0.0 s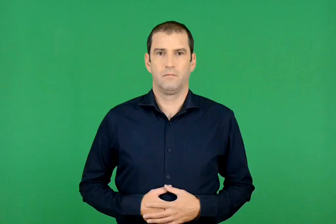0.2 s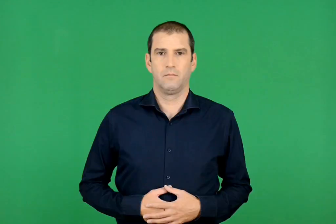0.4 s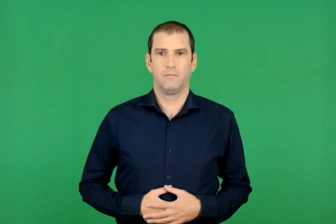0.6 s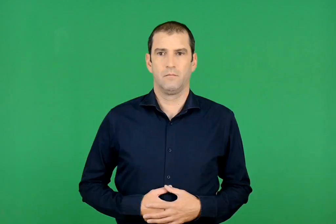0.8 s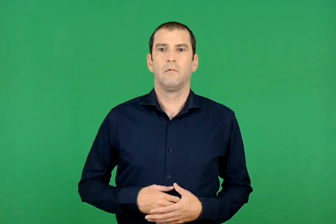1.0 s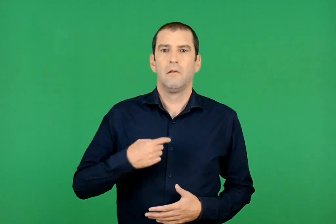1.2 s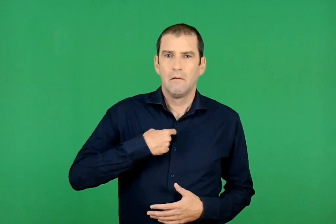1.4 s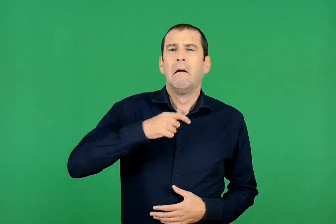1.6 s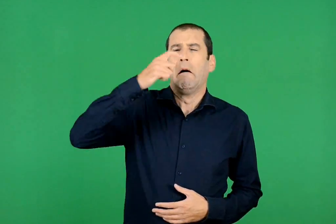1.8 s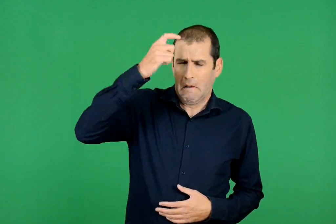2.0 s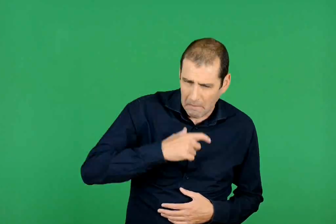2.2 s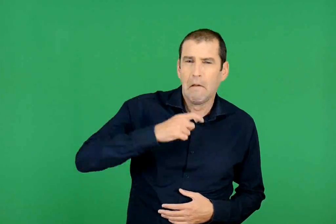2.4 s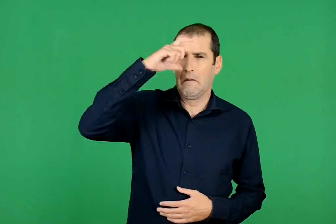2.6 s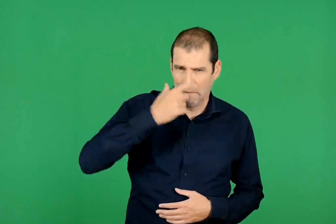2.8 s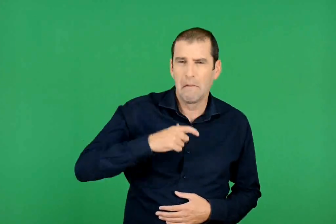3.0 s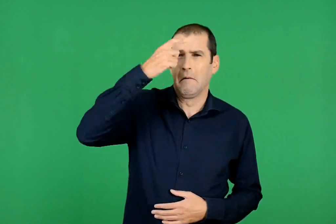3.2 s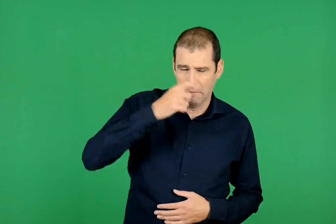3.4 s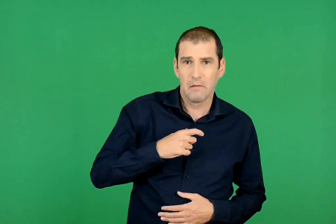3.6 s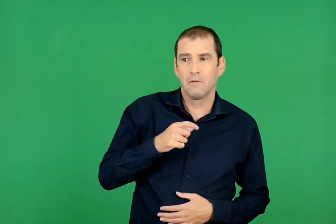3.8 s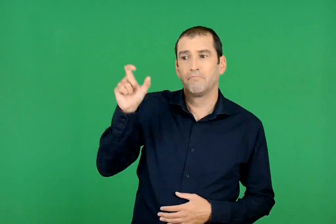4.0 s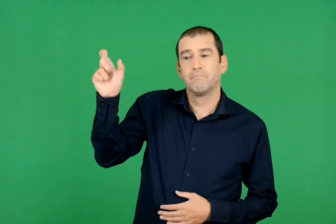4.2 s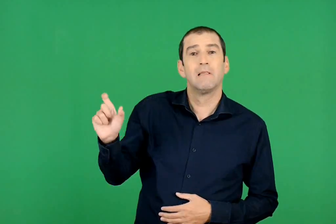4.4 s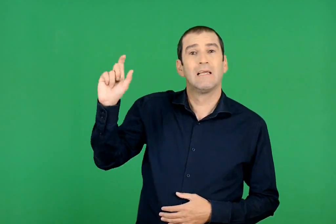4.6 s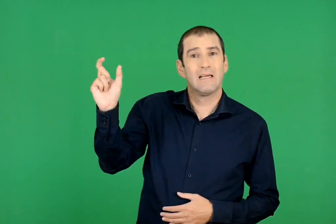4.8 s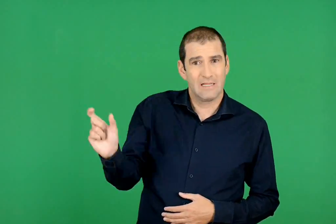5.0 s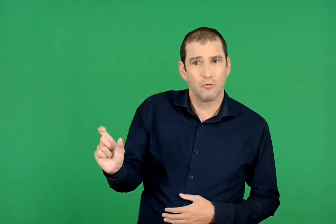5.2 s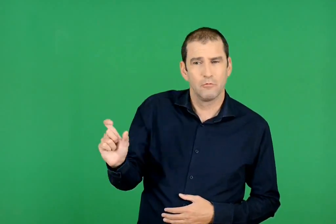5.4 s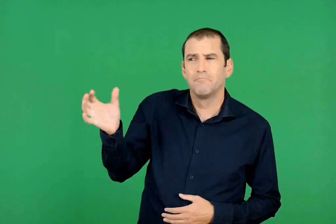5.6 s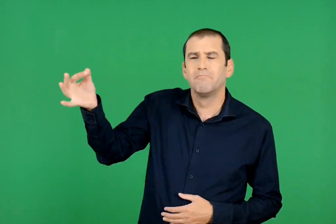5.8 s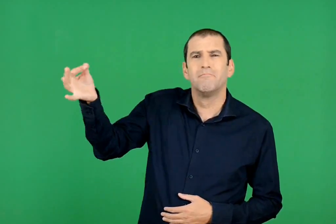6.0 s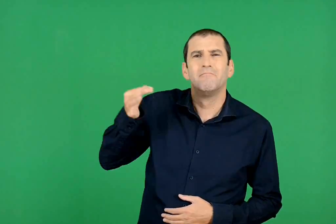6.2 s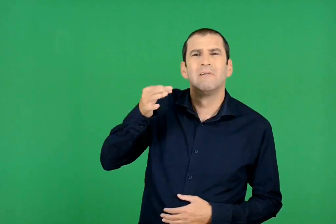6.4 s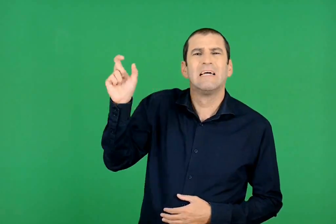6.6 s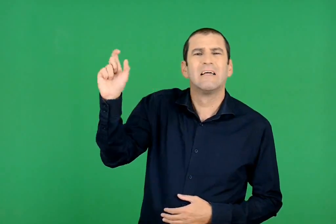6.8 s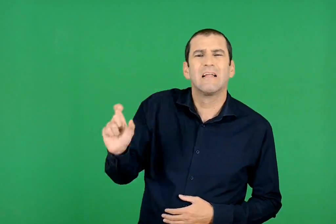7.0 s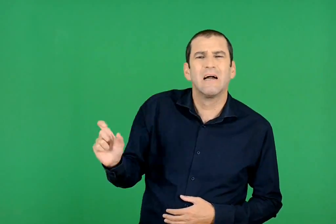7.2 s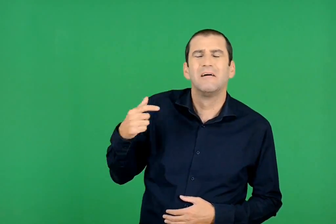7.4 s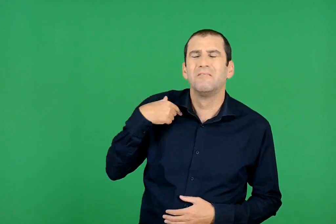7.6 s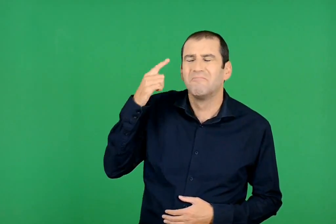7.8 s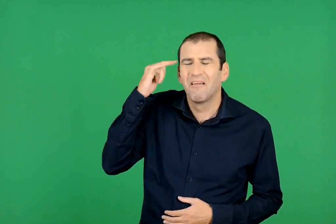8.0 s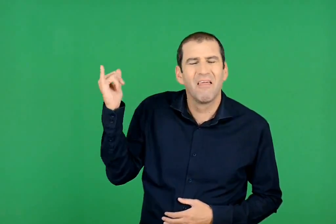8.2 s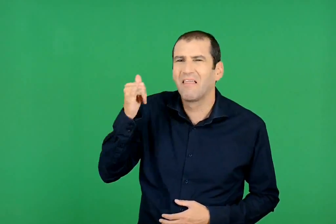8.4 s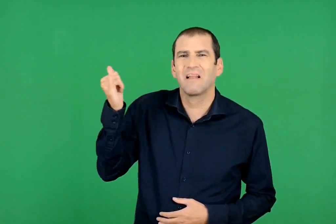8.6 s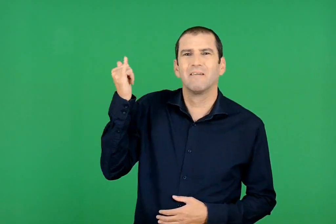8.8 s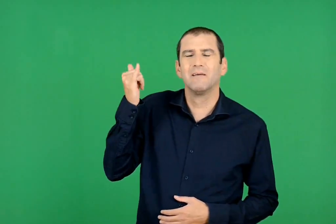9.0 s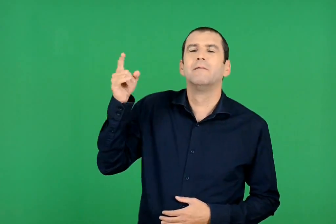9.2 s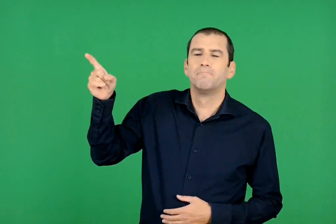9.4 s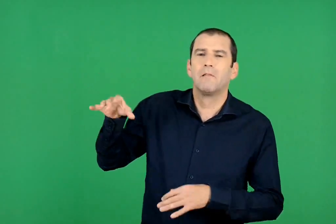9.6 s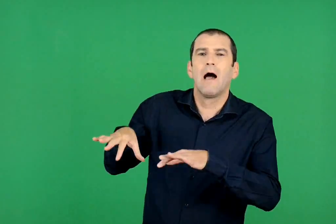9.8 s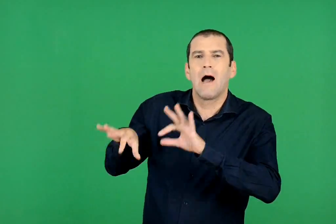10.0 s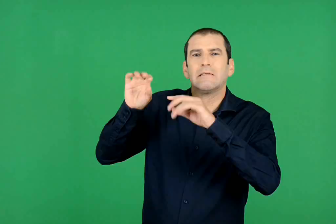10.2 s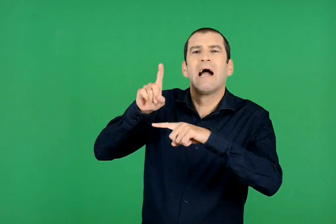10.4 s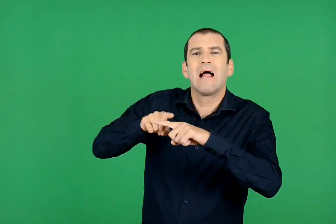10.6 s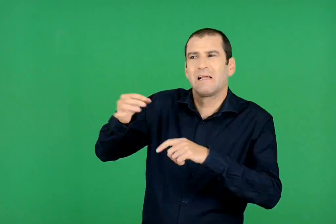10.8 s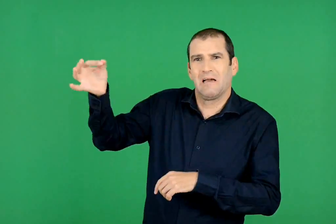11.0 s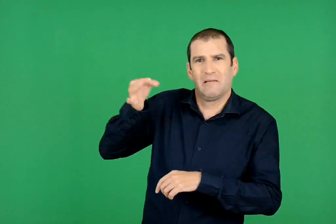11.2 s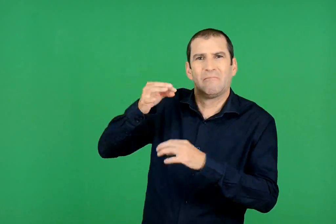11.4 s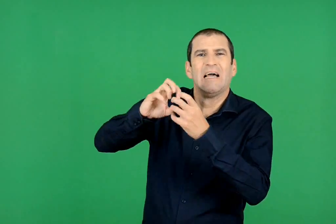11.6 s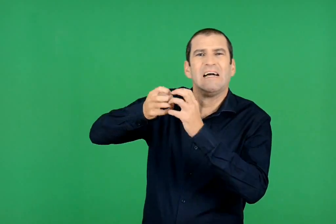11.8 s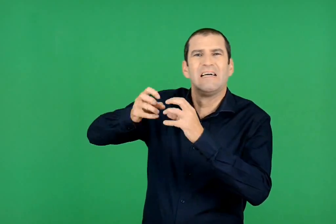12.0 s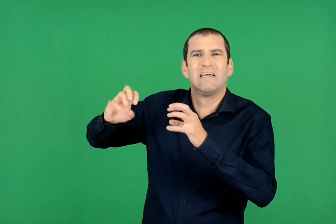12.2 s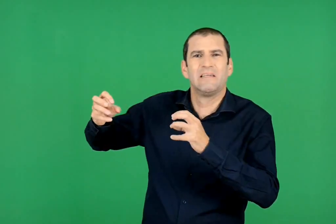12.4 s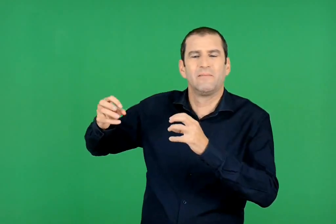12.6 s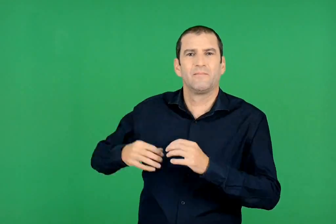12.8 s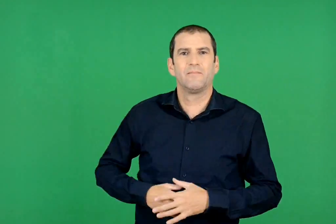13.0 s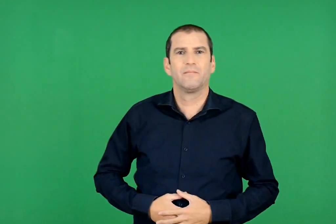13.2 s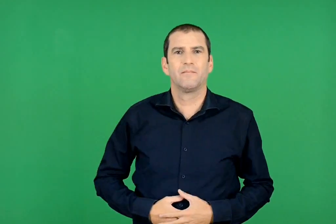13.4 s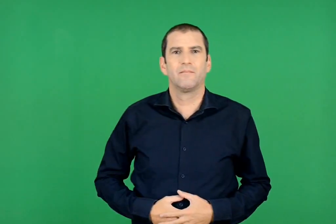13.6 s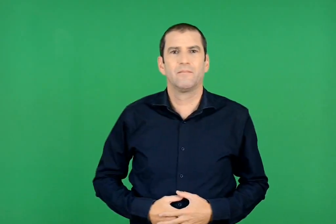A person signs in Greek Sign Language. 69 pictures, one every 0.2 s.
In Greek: και δος του τα δάκρυα να τρέχουν ο ιταλός κάτι μου έλεγε στη γλώσσα του , μα δεν καταλάβαινα. άρχισε το λοιπόν τσάτρα πάτρα τα ελληνικά
